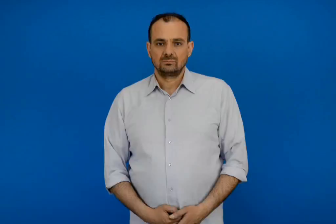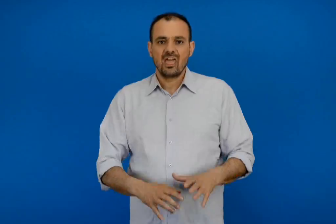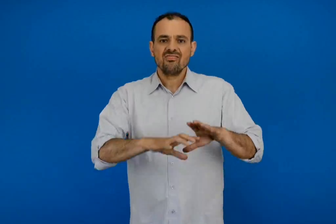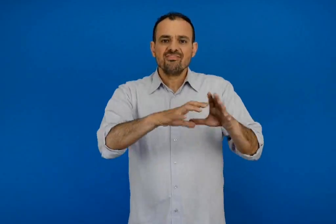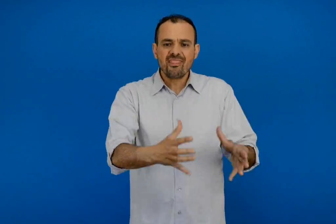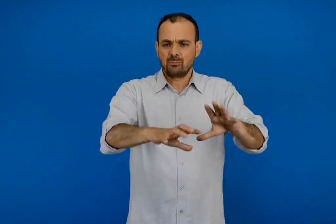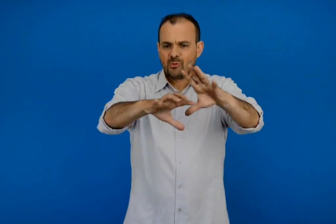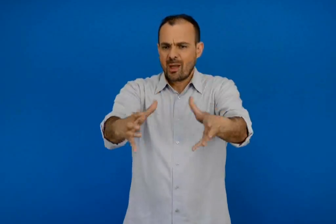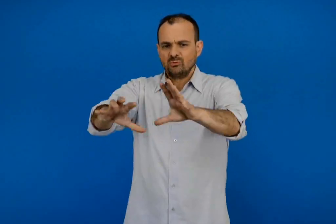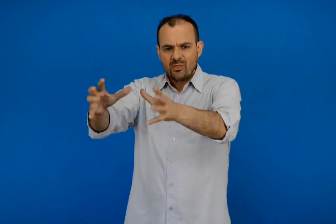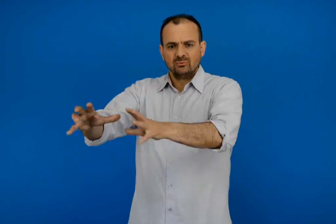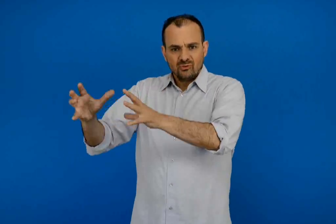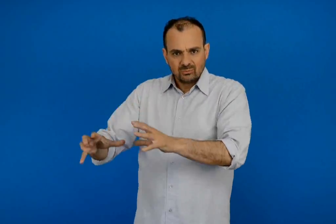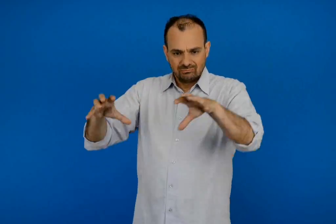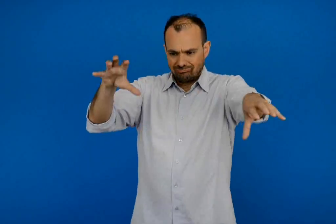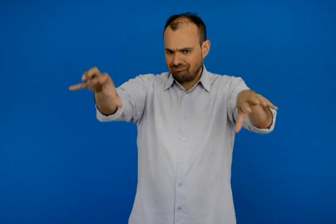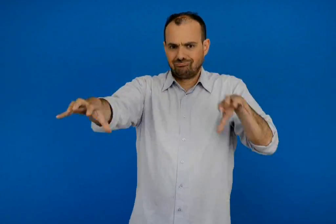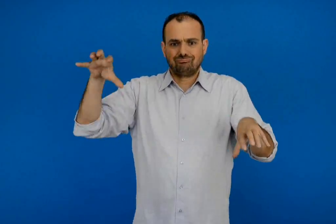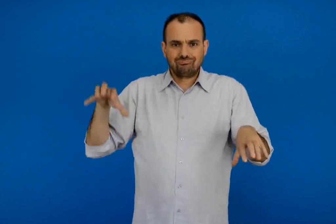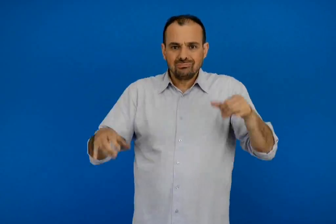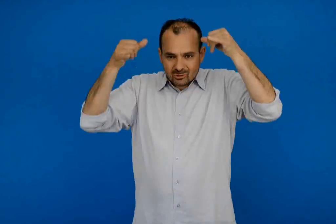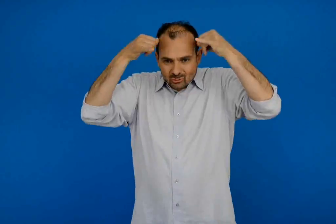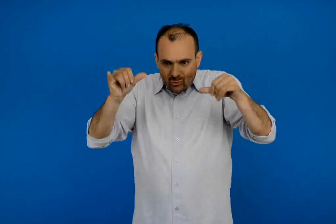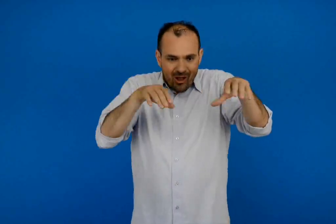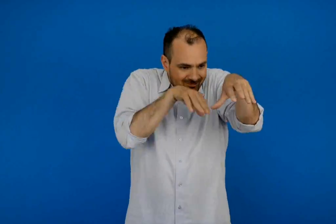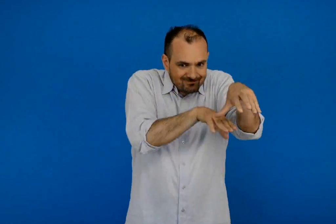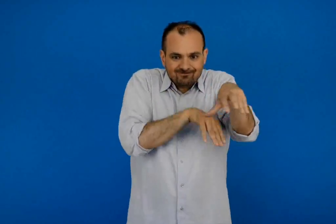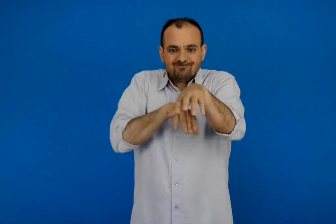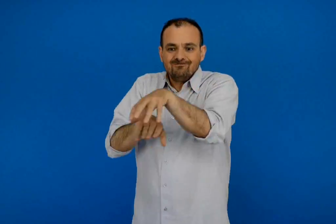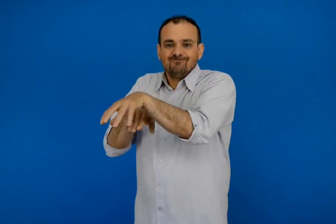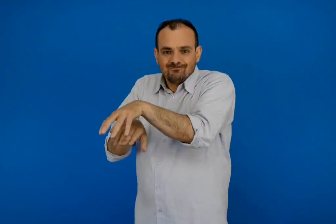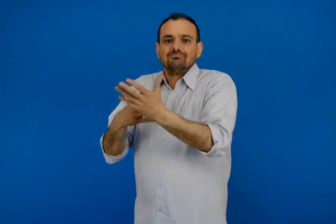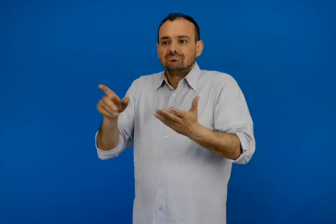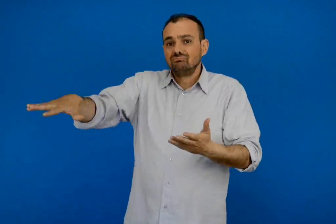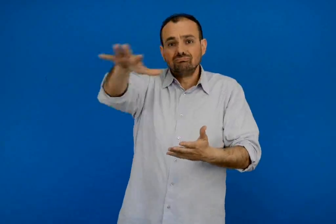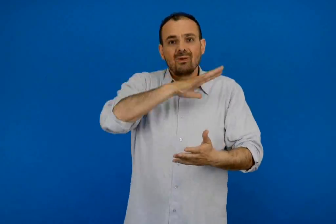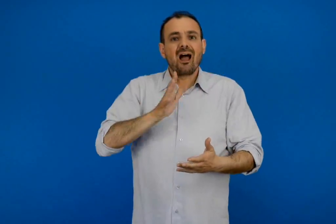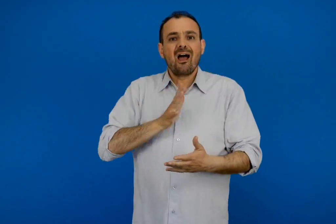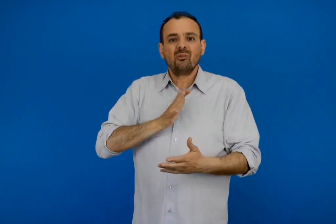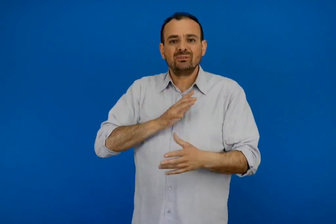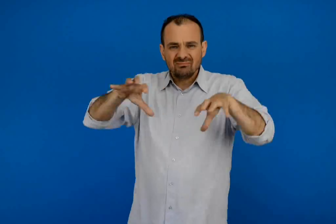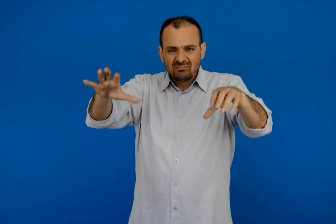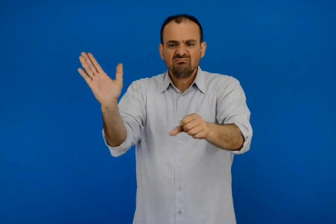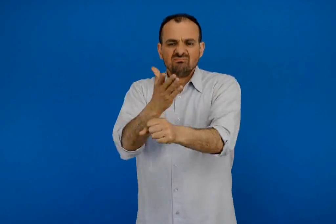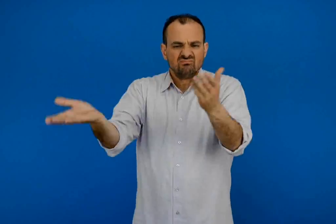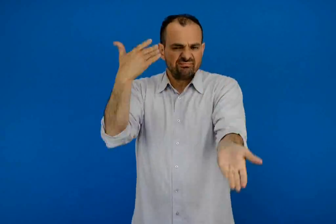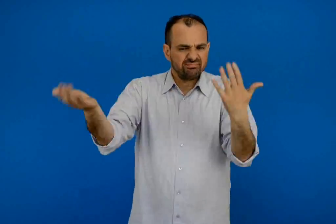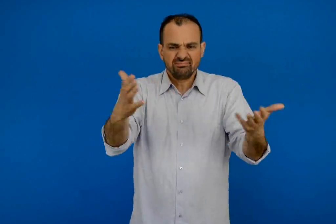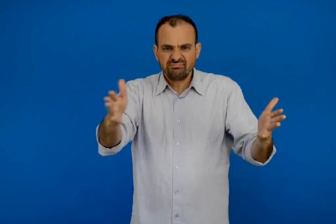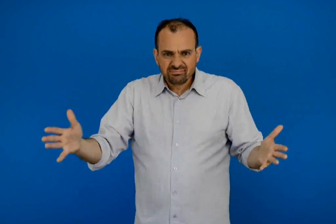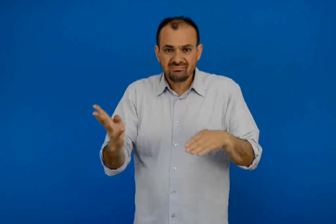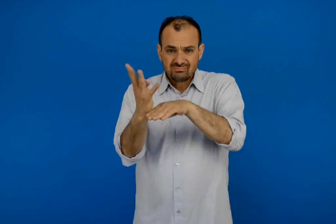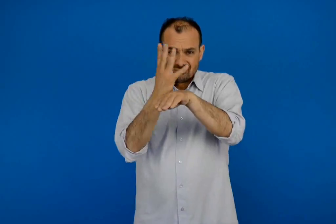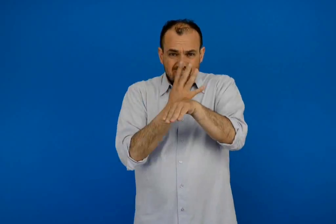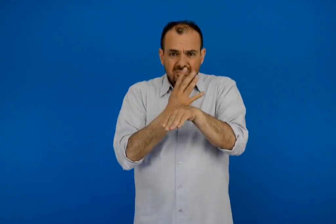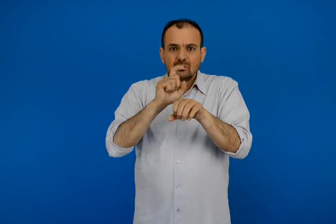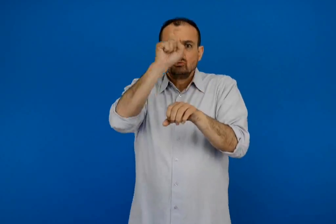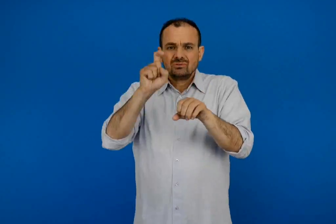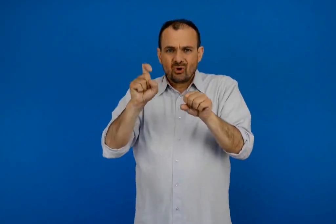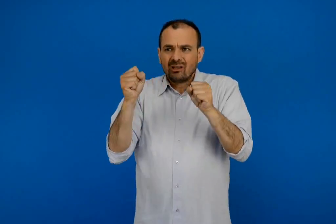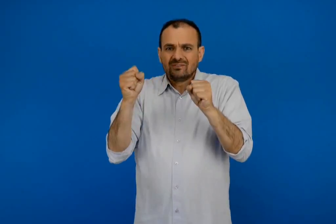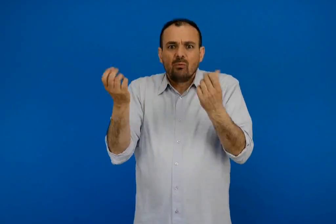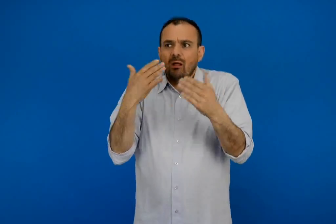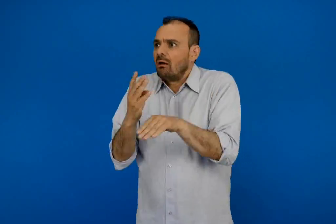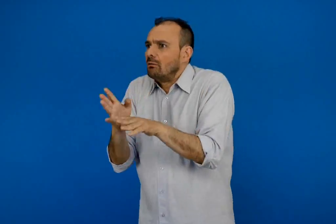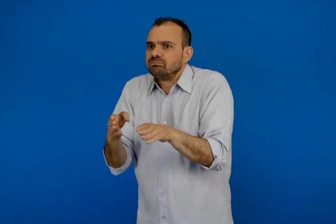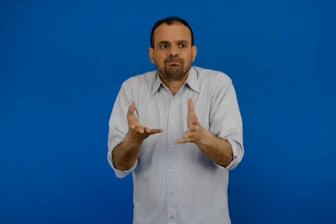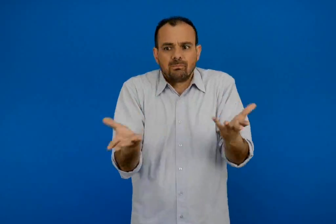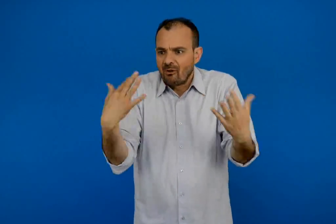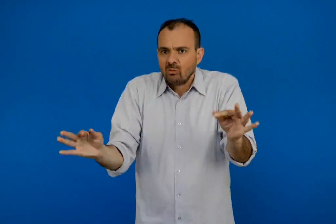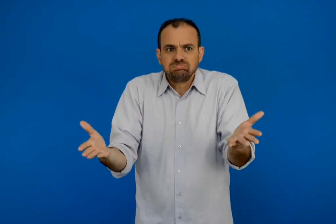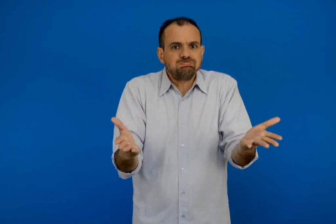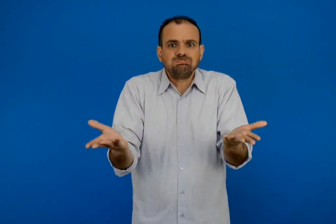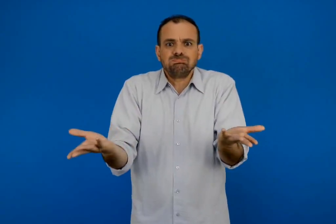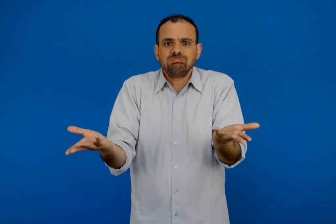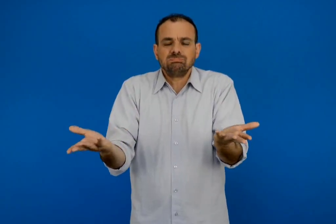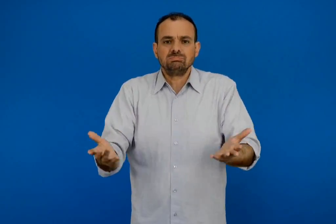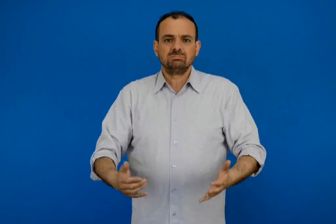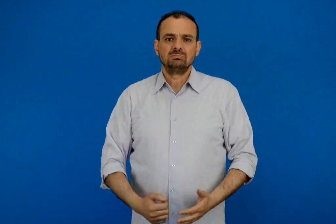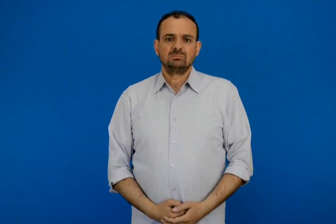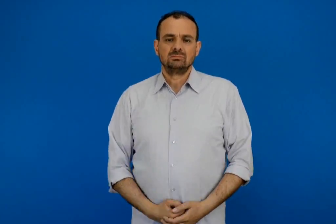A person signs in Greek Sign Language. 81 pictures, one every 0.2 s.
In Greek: τα ζώα αυτά ζουν στους θάμνους που σχηματίζουν φυσικούς φράχτες στα χωράφια οι άνθρωποι ξεριζώνουν τους θάμνους κι έτσι οι σκαντζόχοιροι δεν είναι πια ασφαλείς
